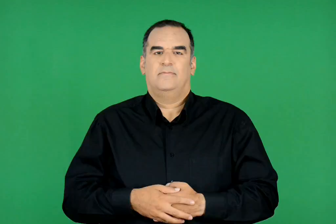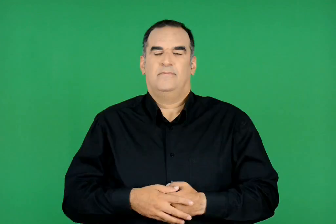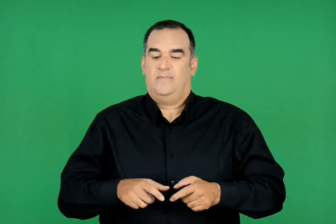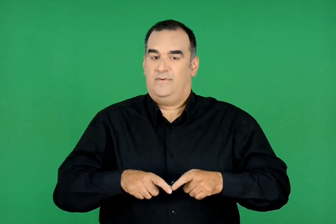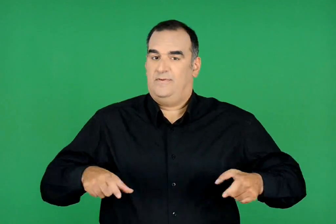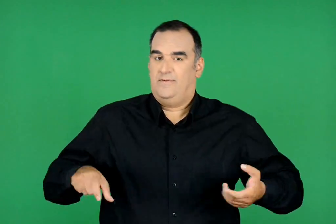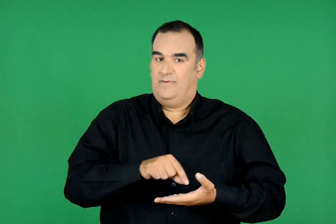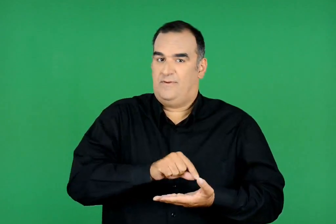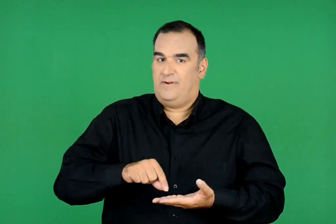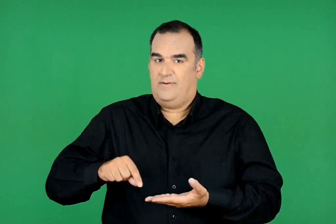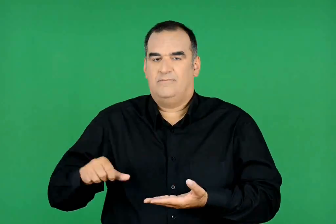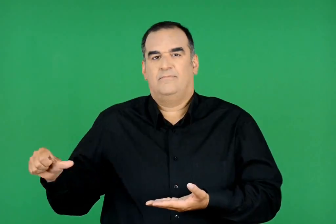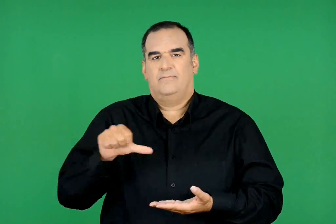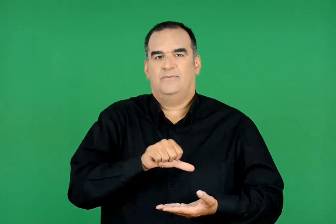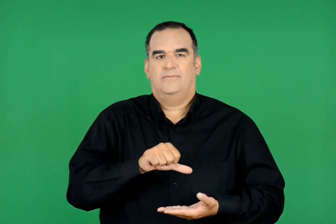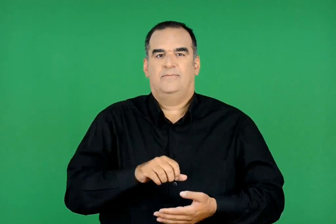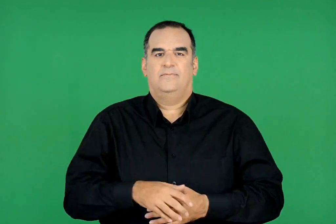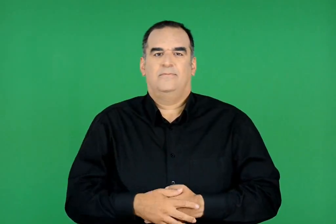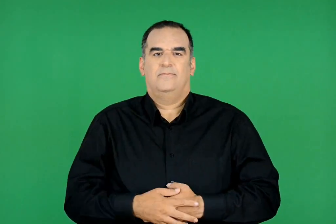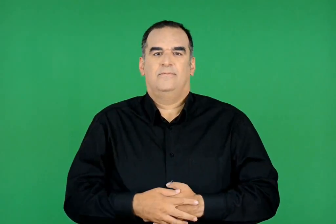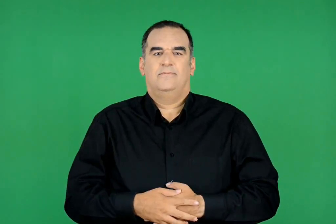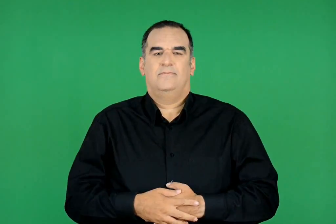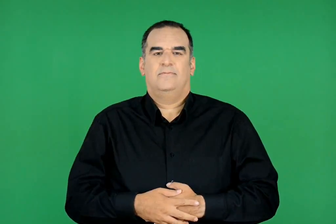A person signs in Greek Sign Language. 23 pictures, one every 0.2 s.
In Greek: επιστροφή στα θρανία
